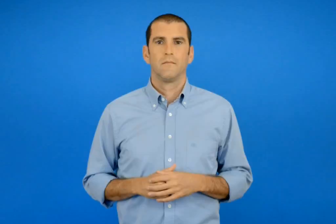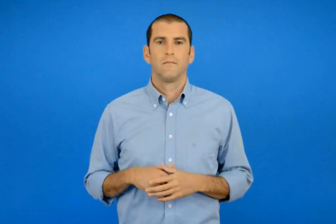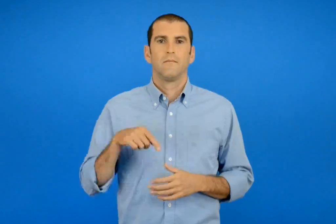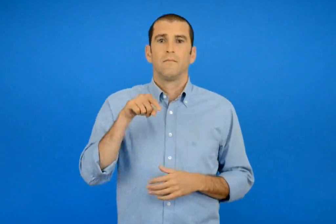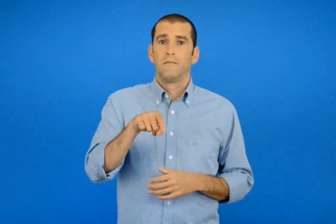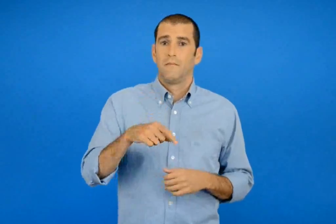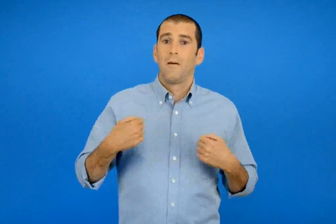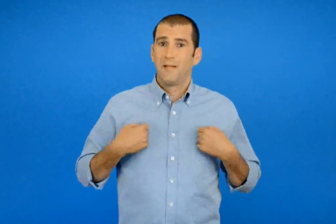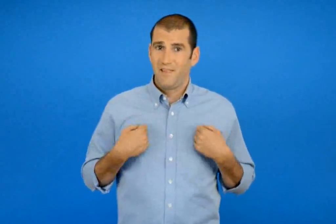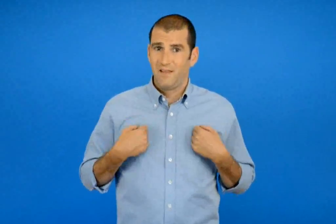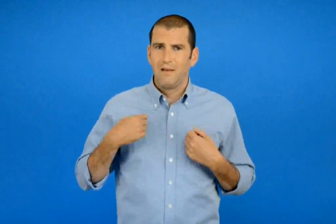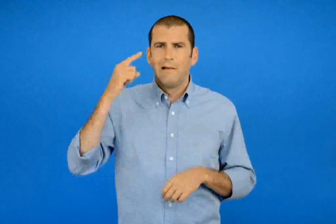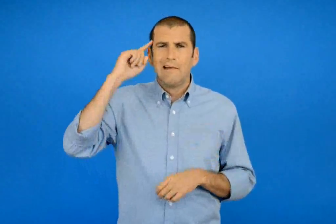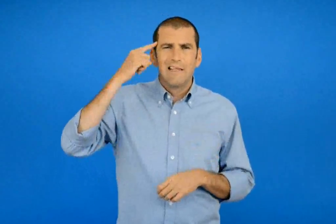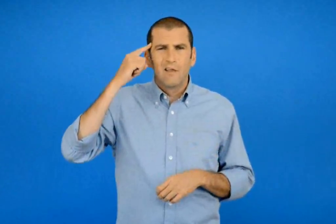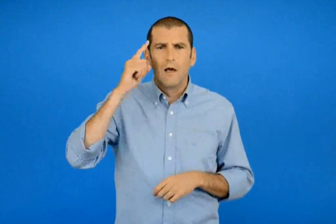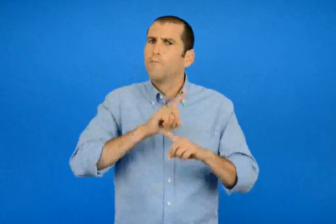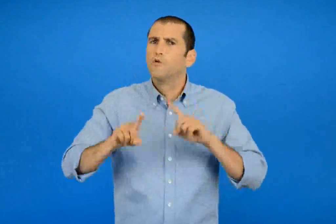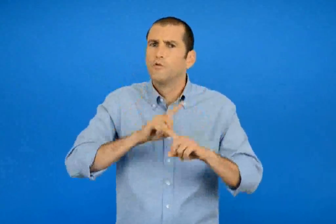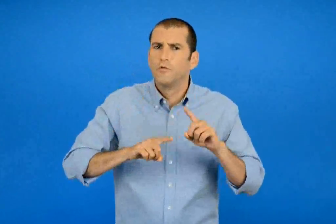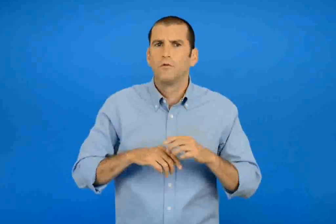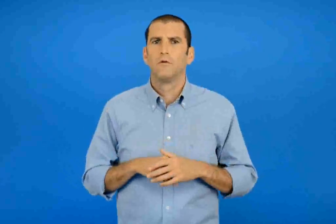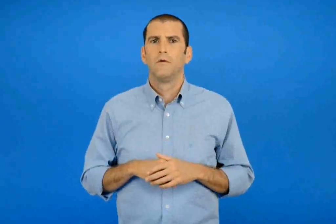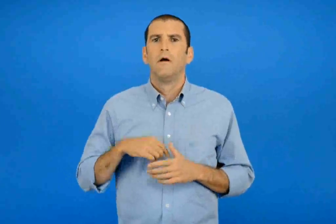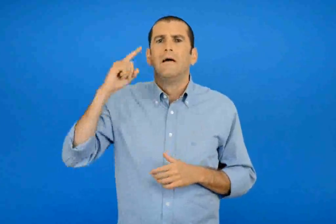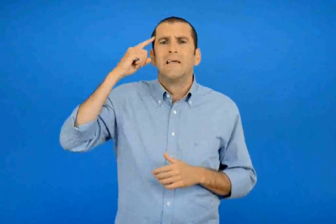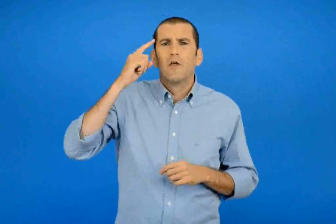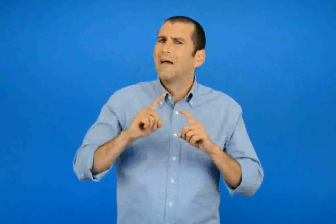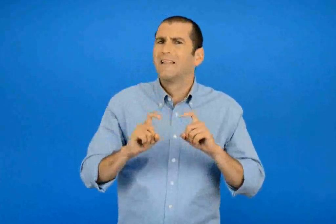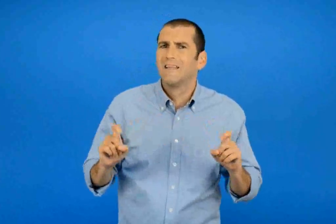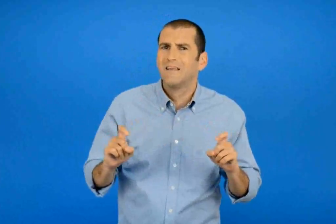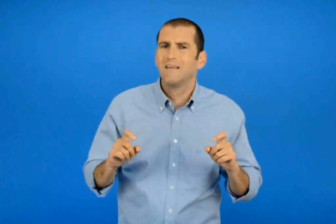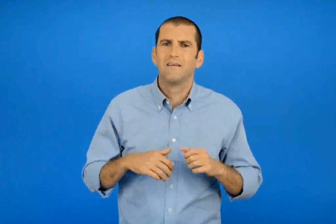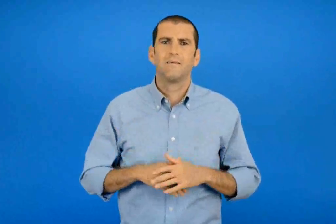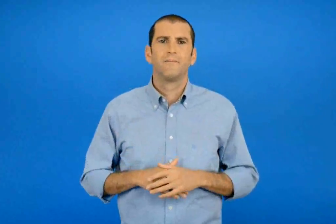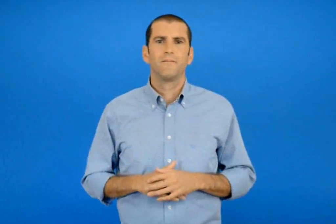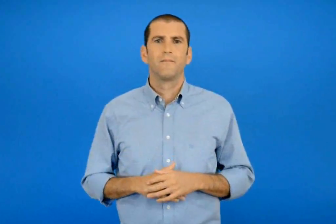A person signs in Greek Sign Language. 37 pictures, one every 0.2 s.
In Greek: ποιός έκανε ζαβολιά στο παιχνίδι ; τι ζαβολιά έκανε ;
